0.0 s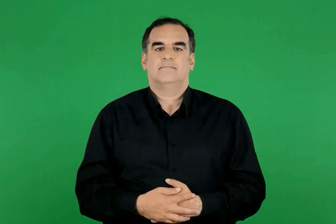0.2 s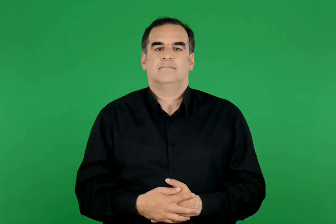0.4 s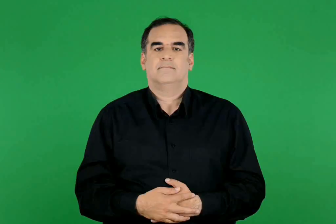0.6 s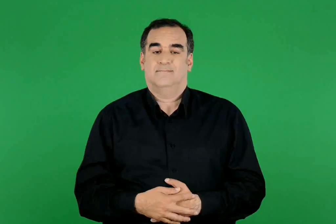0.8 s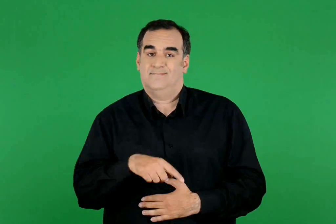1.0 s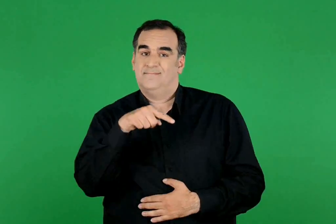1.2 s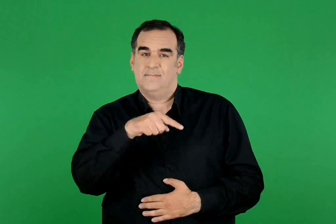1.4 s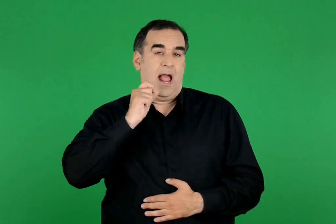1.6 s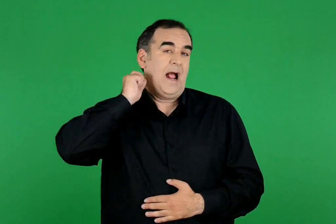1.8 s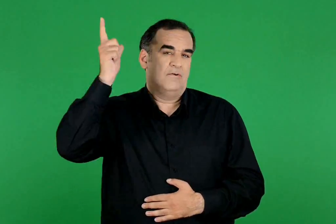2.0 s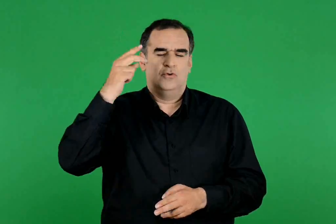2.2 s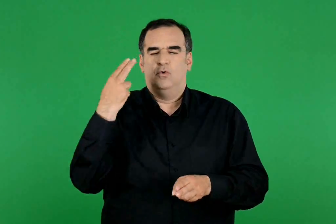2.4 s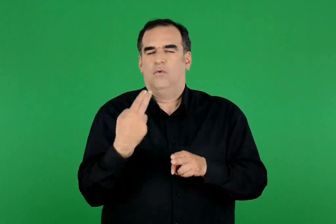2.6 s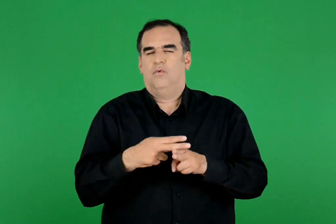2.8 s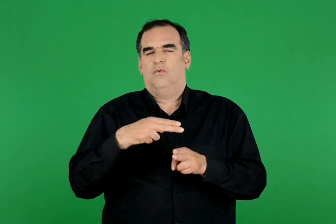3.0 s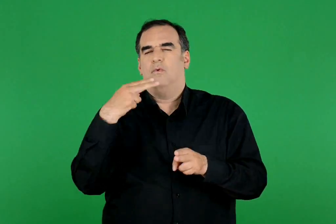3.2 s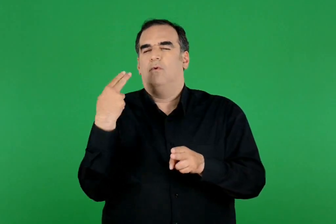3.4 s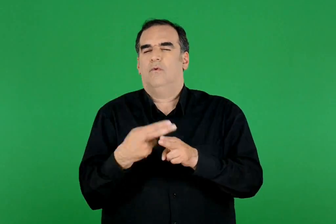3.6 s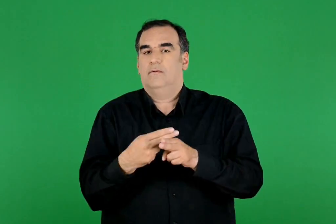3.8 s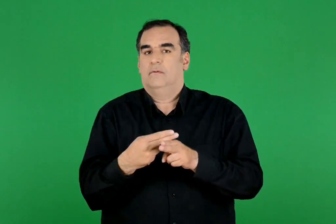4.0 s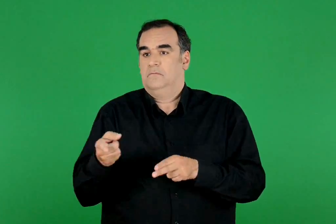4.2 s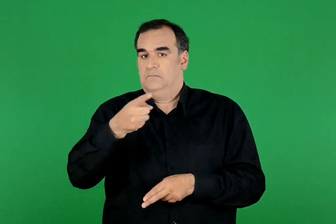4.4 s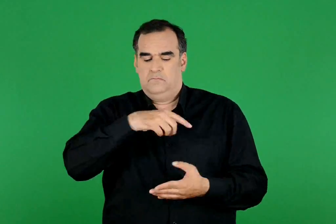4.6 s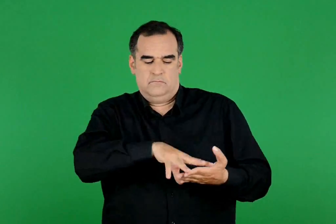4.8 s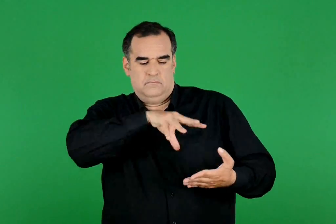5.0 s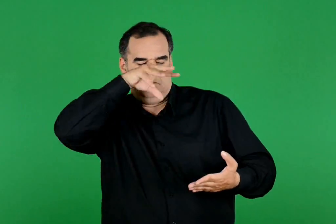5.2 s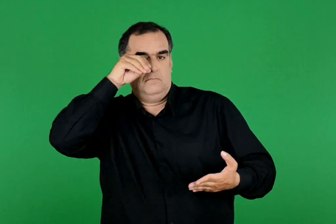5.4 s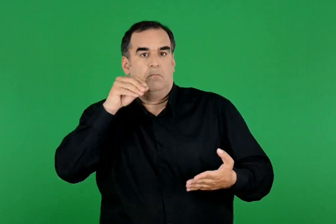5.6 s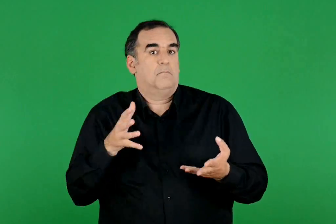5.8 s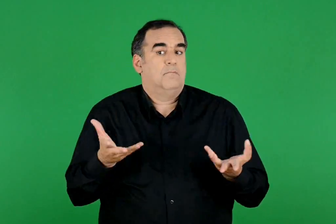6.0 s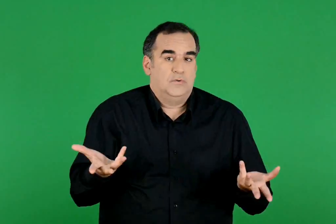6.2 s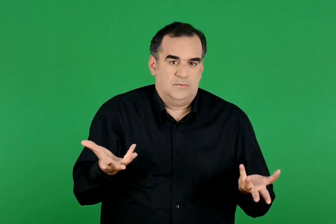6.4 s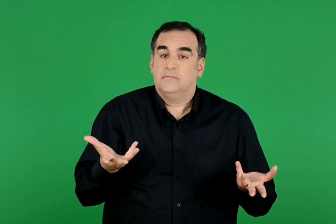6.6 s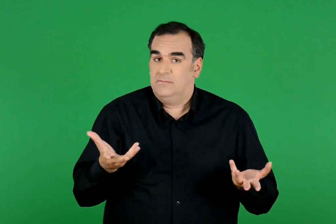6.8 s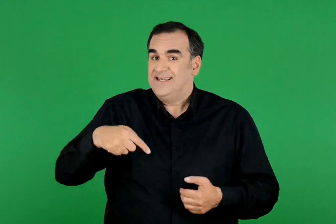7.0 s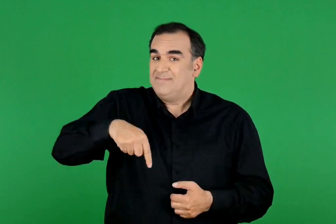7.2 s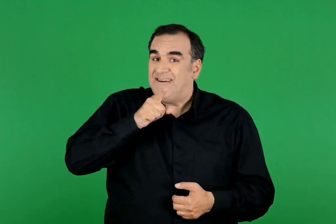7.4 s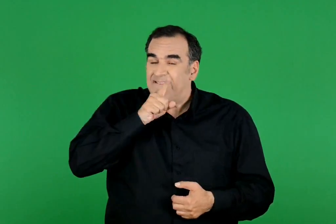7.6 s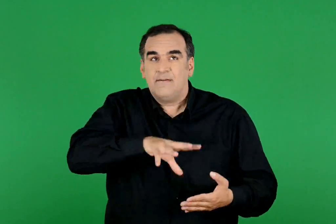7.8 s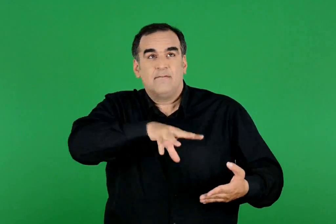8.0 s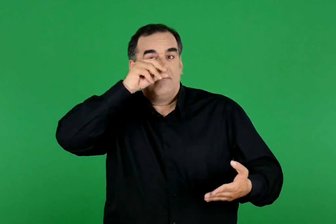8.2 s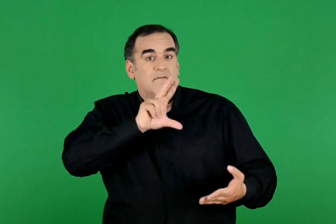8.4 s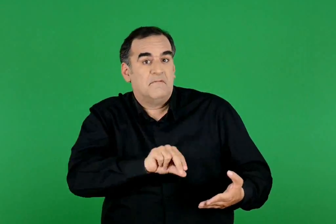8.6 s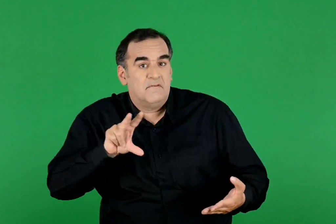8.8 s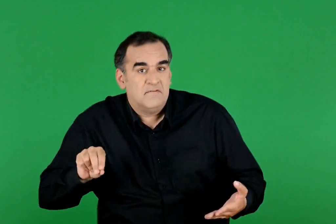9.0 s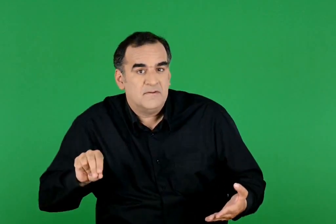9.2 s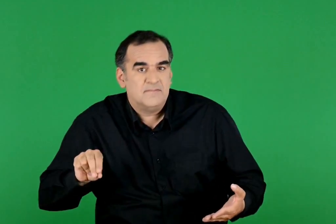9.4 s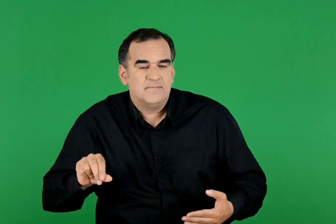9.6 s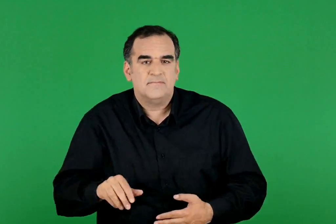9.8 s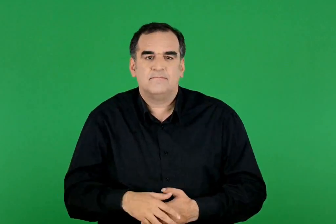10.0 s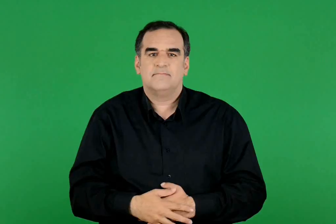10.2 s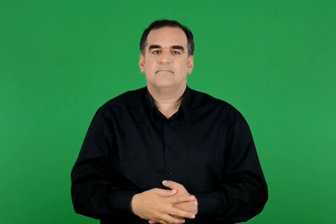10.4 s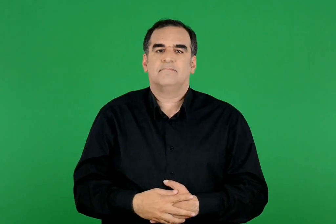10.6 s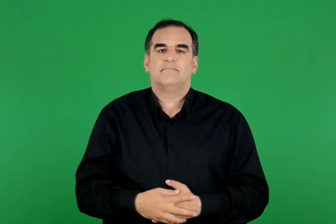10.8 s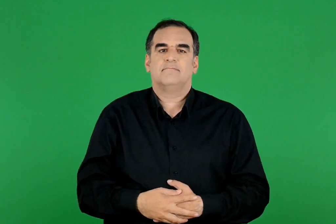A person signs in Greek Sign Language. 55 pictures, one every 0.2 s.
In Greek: ήταν πολύ σημαντική εκδήλωση. πώς το ερμηνεύουμε αυτό ; είναι το ίδιο σήμερα ;
